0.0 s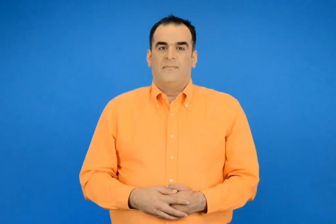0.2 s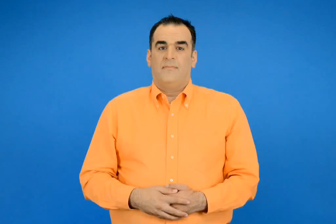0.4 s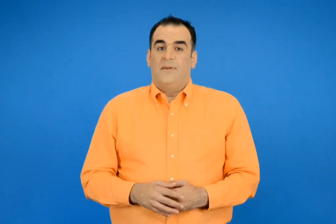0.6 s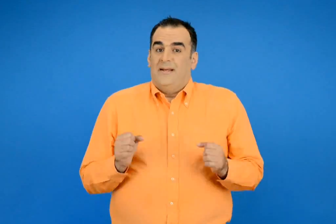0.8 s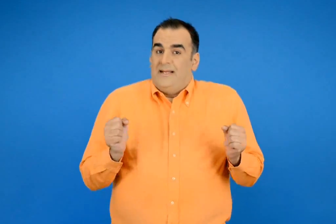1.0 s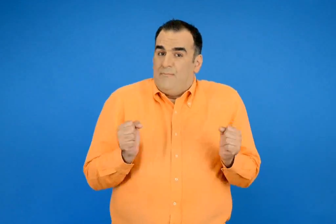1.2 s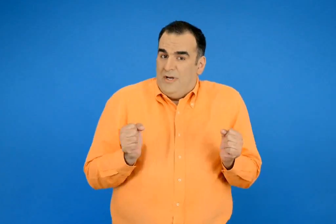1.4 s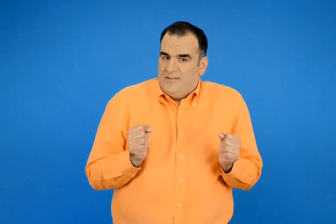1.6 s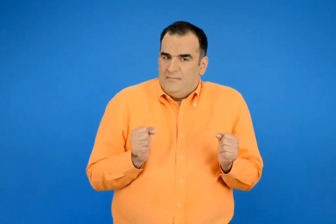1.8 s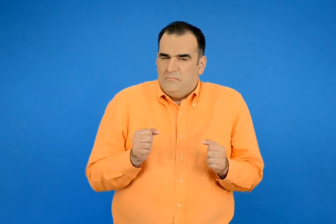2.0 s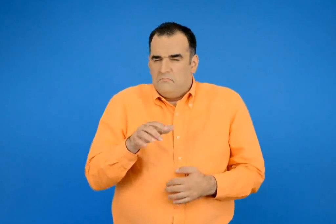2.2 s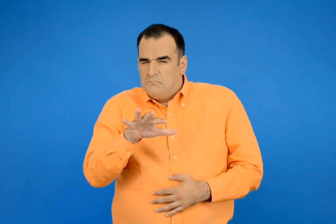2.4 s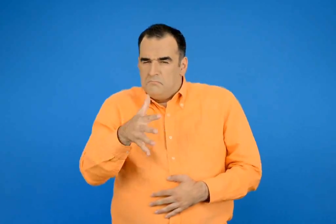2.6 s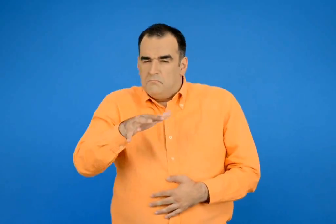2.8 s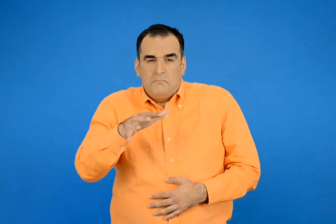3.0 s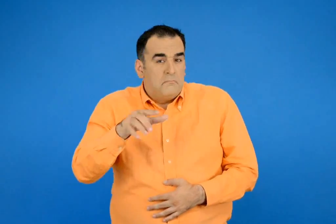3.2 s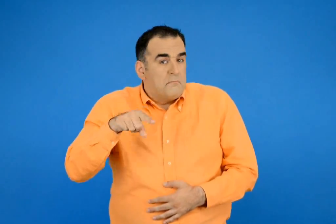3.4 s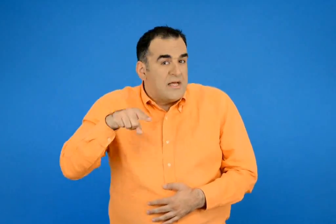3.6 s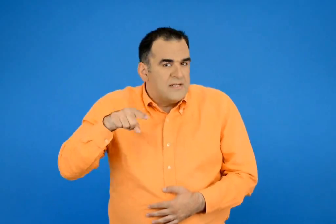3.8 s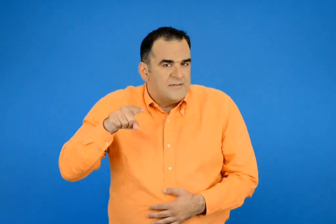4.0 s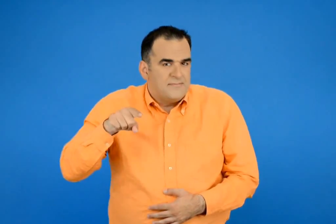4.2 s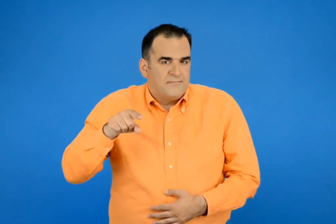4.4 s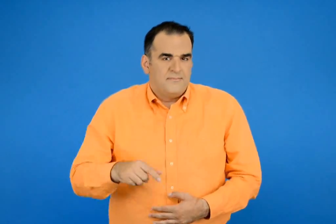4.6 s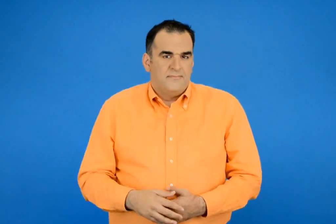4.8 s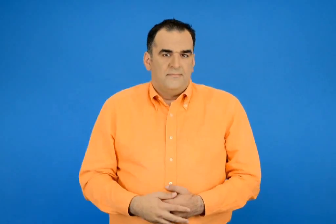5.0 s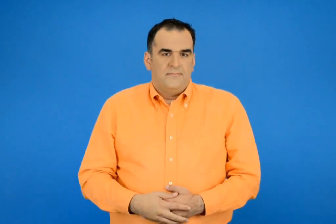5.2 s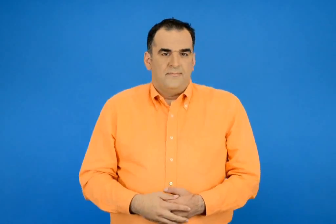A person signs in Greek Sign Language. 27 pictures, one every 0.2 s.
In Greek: χειμώνας περιποιημένες
